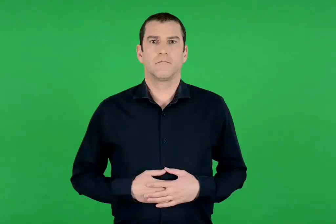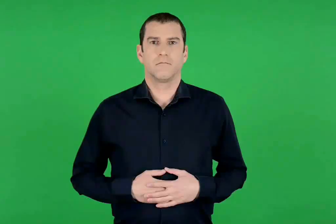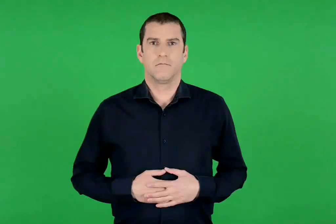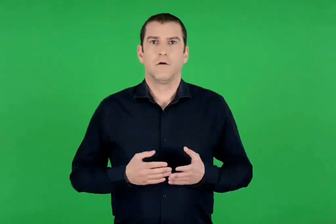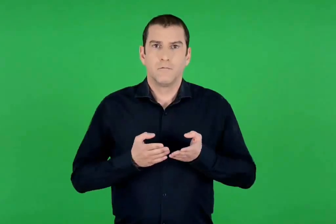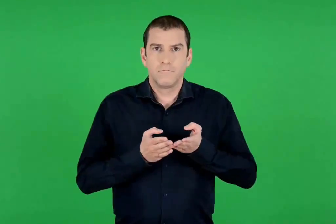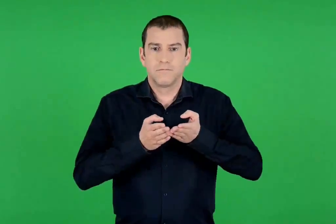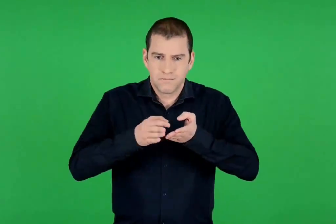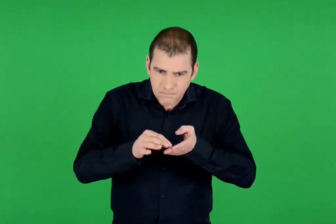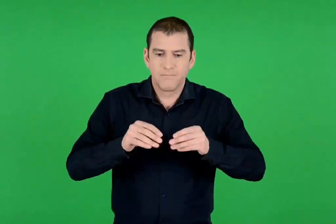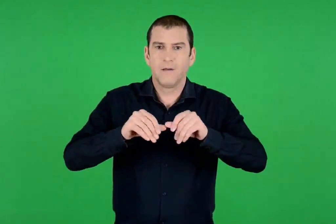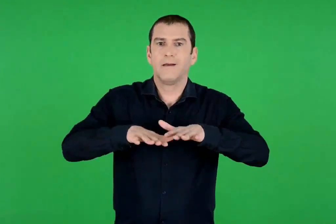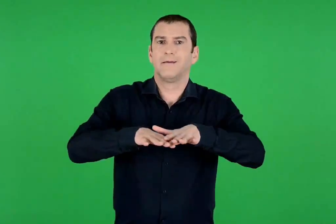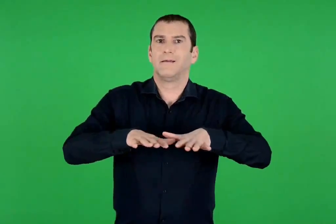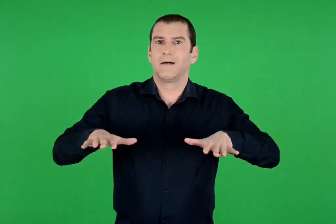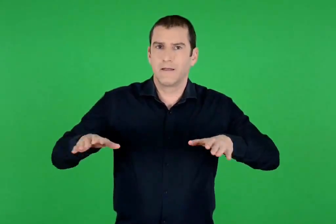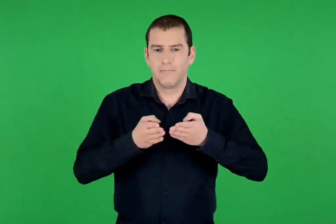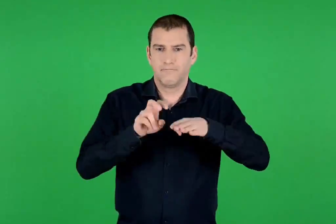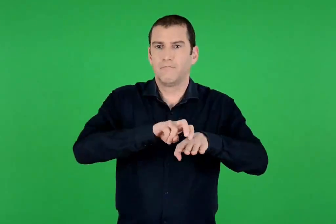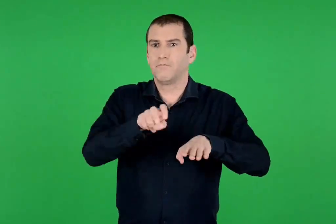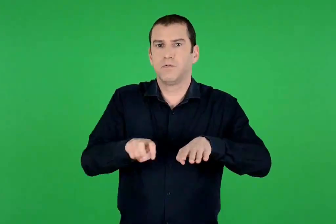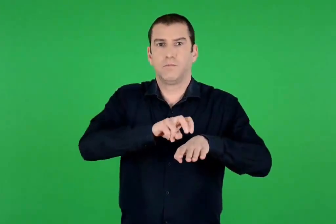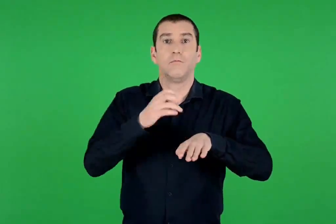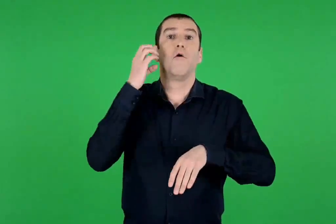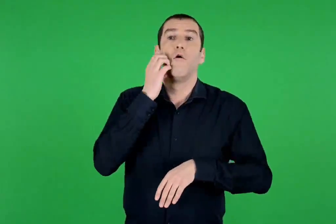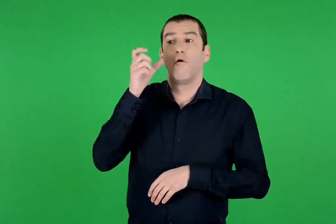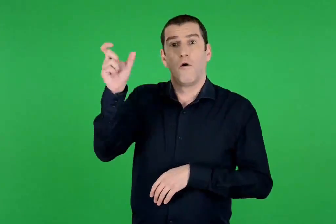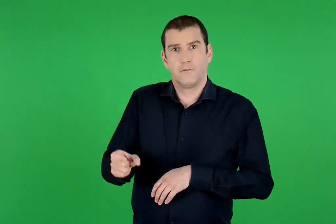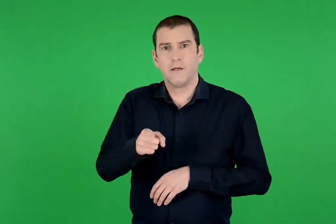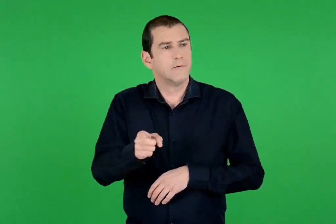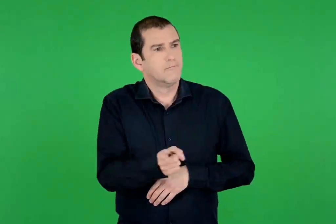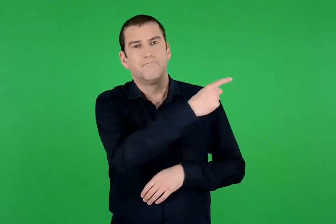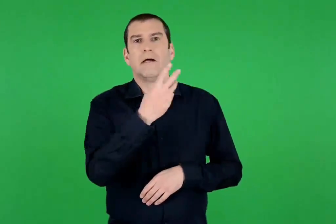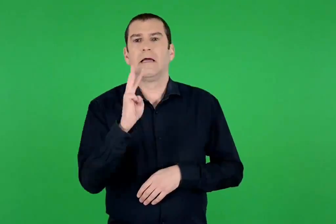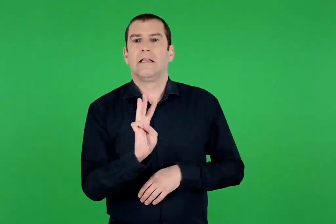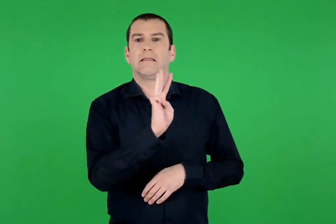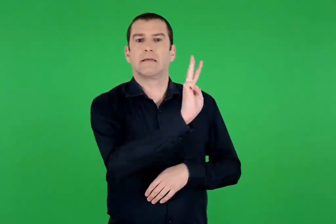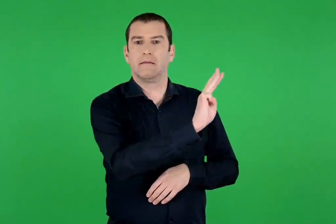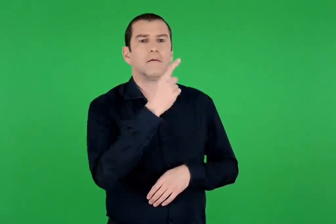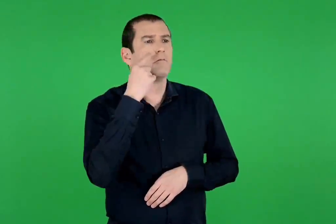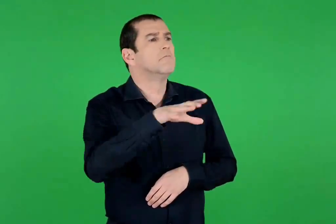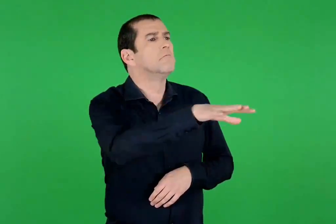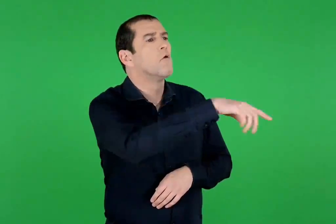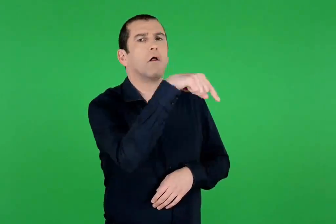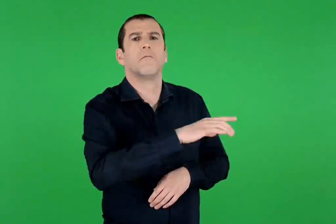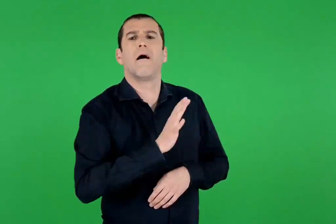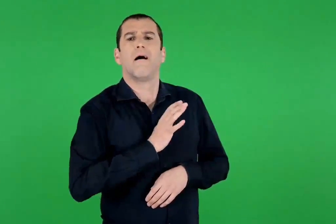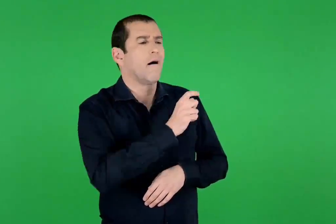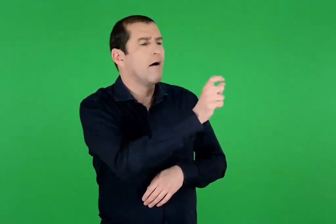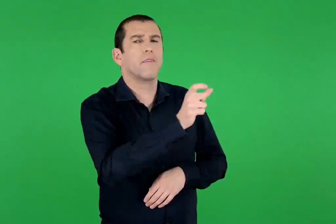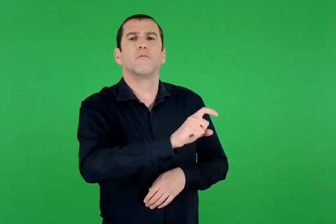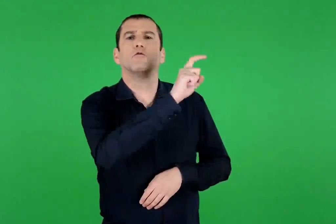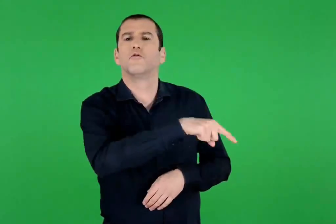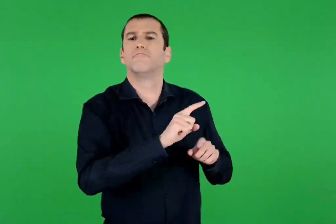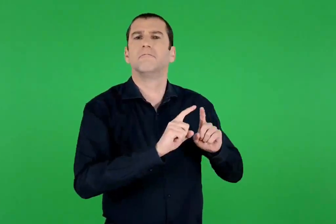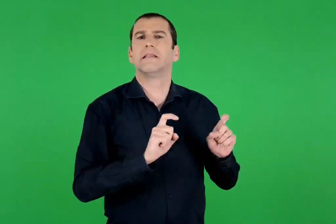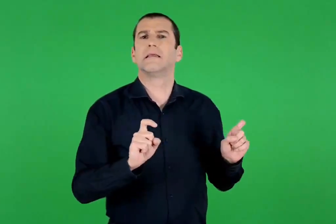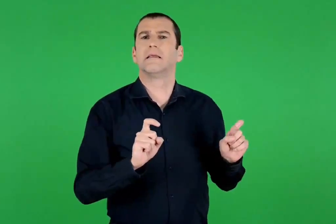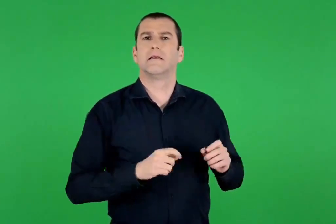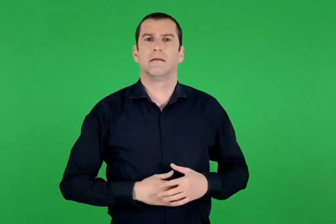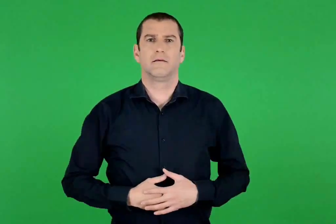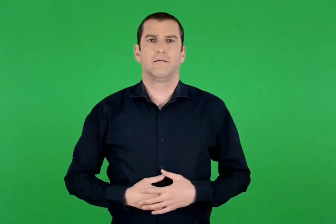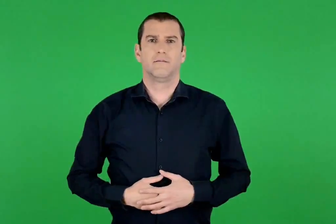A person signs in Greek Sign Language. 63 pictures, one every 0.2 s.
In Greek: βγήκανε στη στεριά κι ο οδυσσέας έστειλε τρεις από τους συντρόφους του να δουν τι άνθρωποι ζούσαν σε αυτή τη χώρα
